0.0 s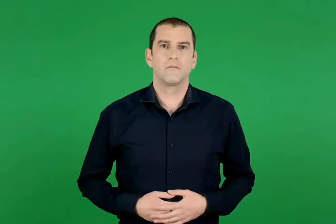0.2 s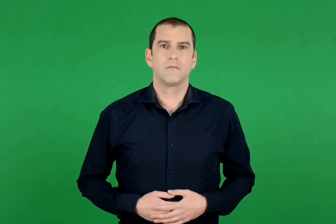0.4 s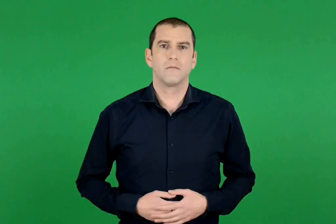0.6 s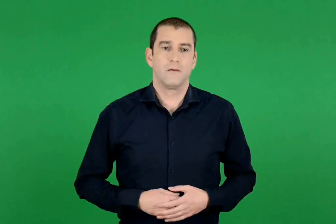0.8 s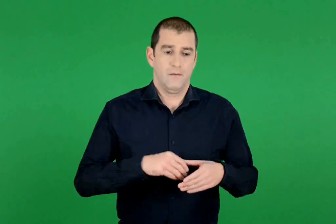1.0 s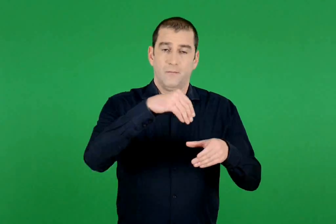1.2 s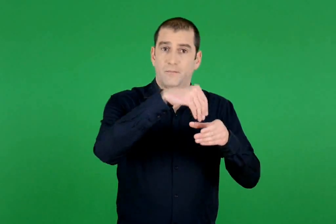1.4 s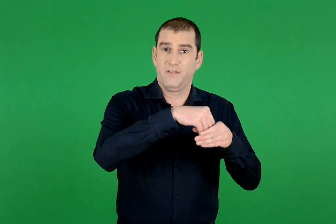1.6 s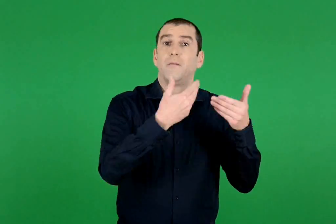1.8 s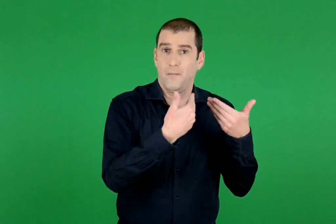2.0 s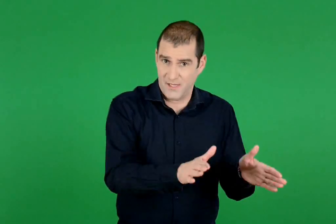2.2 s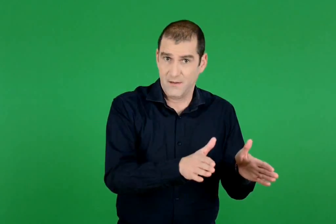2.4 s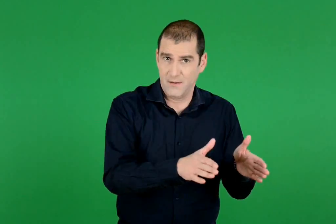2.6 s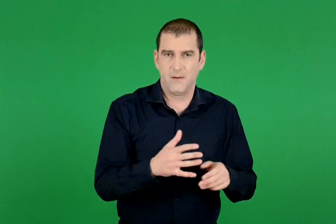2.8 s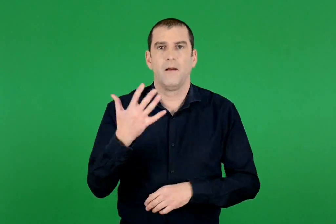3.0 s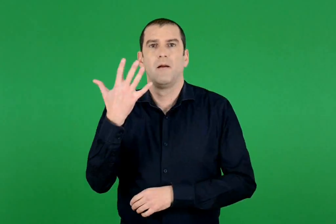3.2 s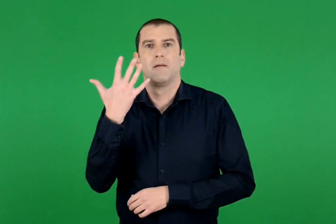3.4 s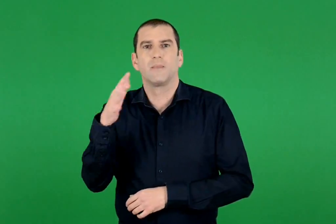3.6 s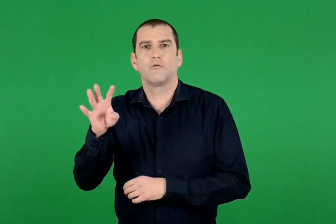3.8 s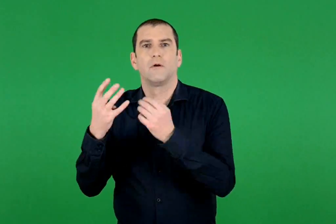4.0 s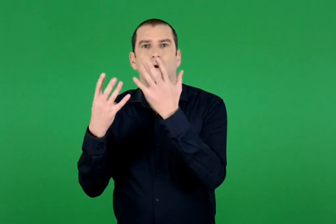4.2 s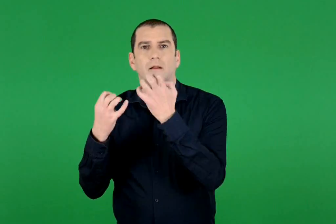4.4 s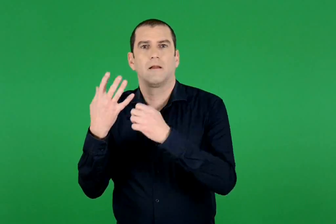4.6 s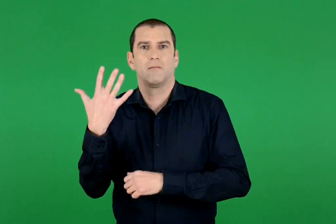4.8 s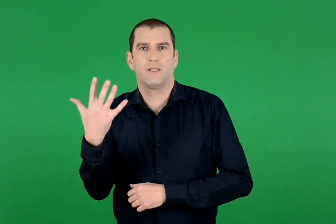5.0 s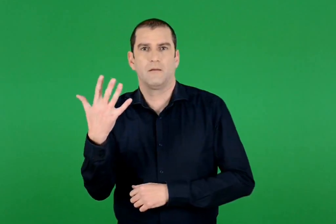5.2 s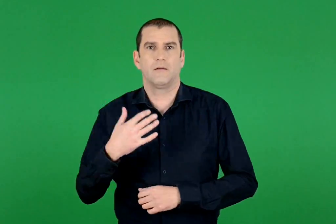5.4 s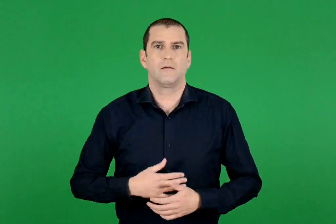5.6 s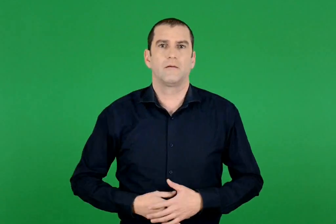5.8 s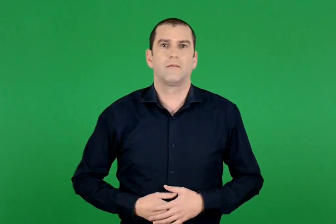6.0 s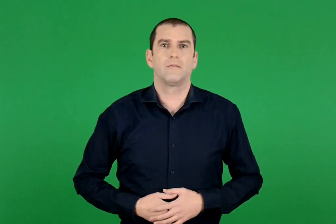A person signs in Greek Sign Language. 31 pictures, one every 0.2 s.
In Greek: ψήφισαν 595
